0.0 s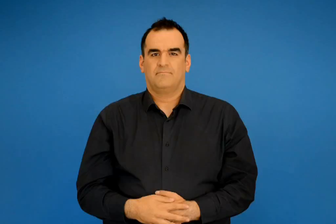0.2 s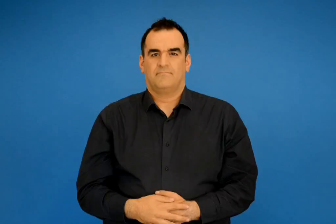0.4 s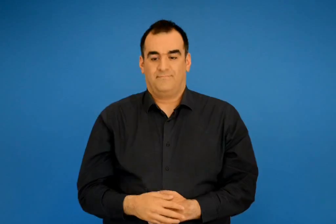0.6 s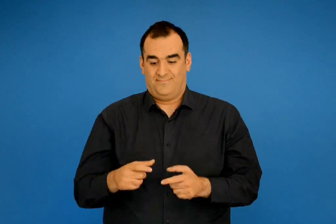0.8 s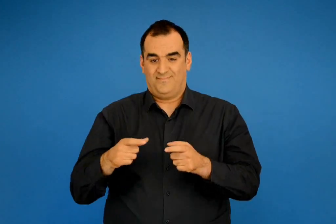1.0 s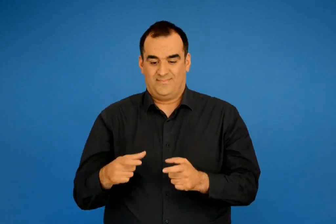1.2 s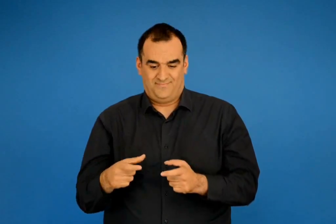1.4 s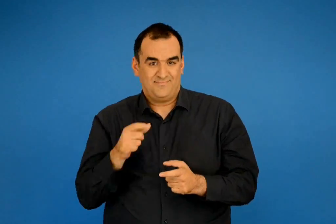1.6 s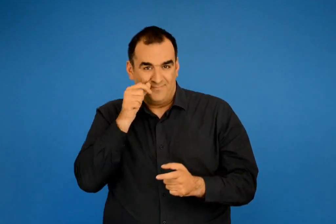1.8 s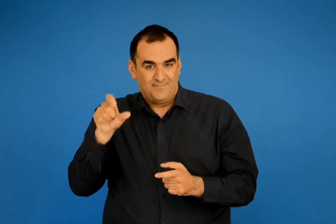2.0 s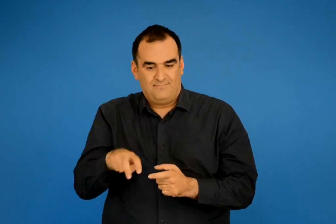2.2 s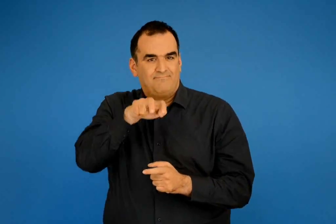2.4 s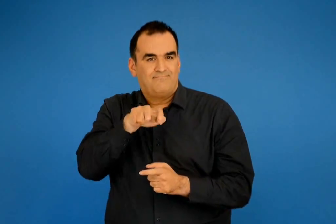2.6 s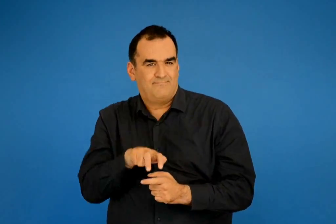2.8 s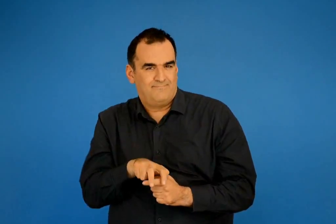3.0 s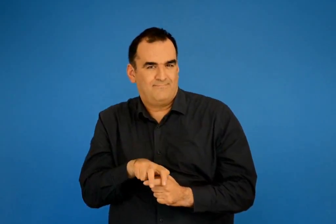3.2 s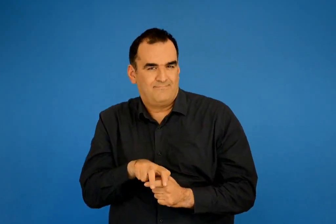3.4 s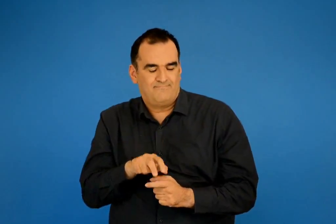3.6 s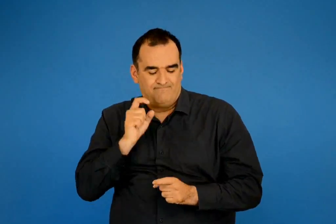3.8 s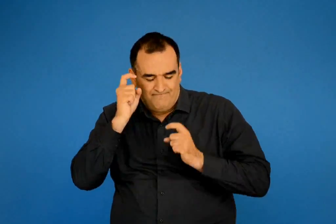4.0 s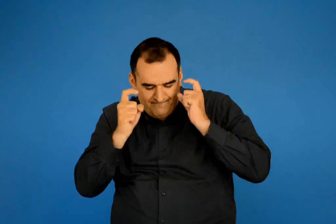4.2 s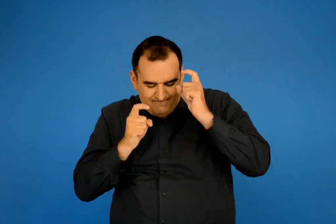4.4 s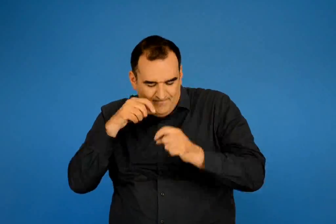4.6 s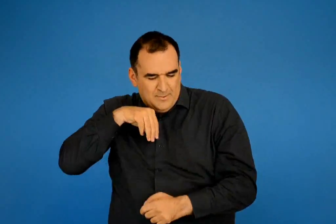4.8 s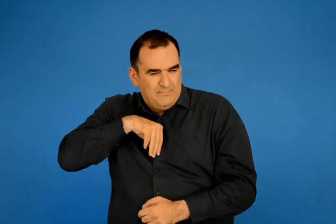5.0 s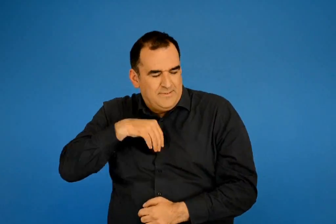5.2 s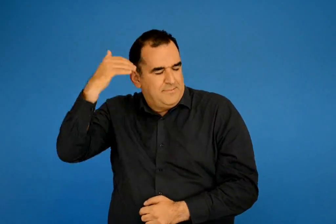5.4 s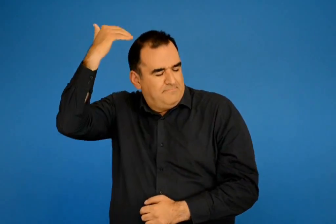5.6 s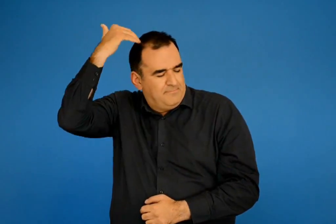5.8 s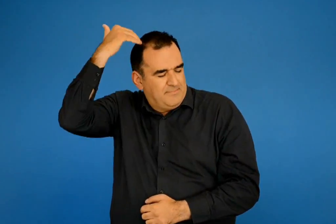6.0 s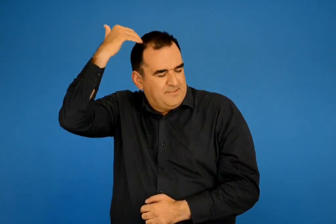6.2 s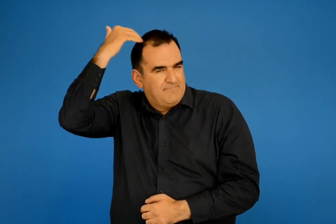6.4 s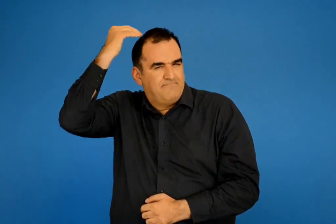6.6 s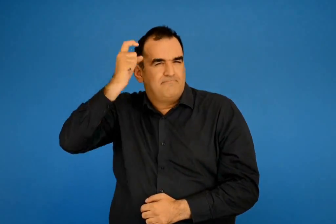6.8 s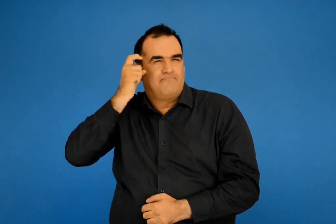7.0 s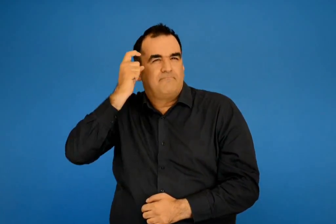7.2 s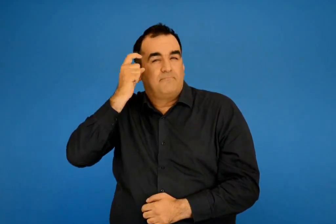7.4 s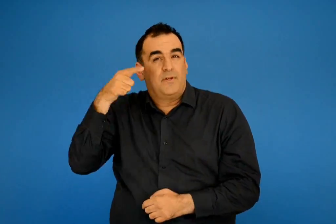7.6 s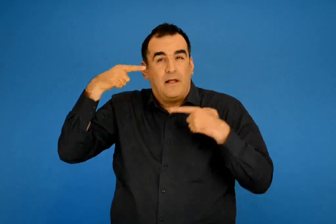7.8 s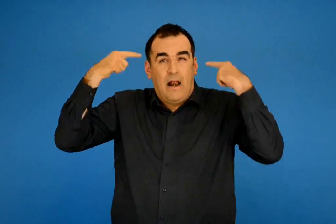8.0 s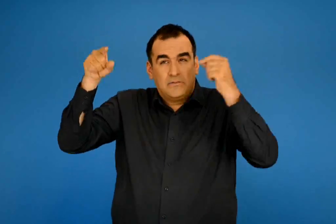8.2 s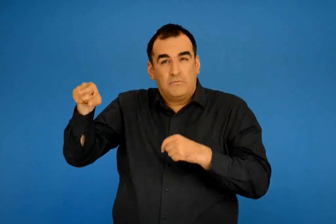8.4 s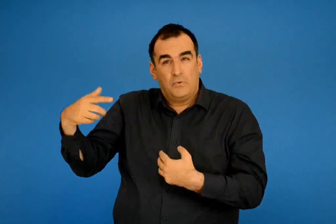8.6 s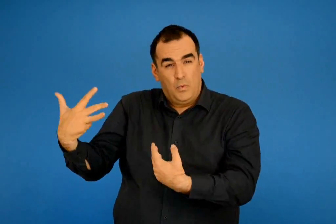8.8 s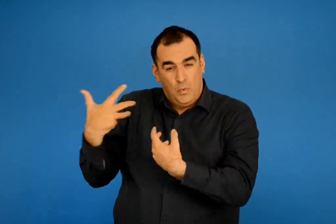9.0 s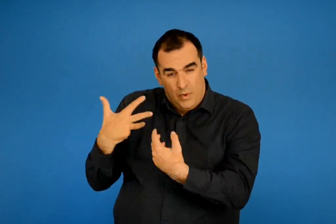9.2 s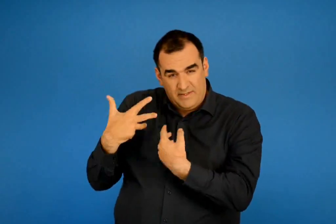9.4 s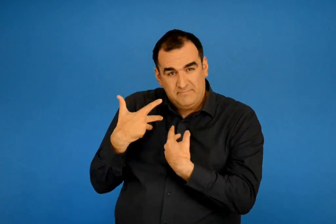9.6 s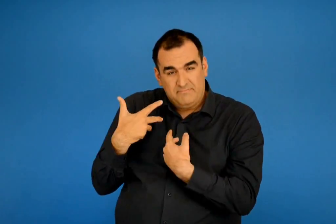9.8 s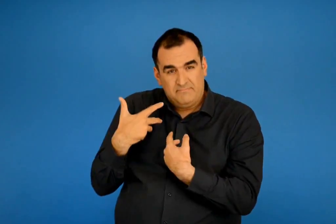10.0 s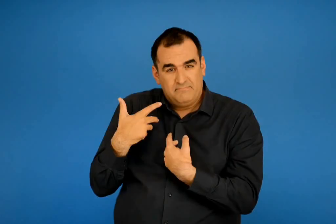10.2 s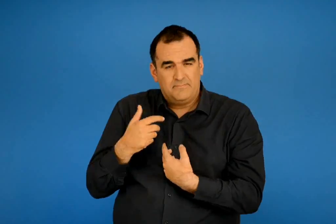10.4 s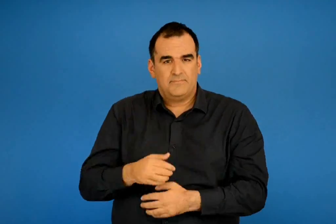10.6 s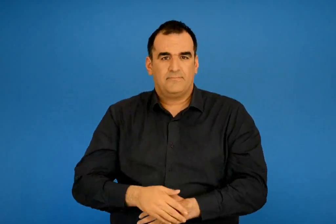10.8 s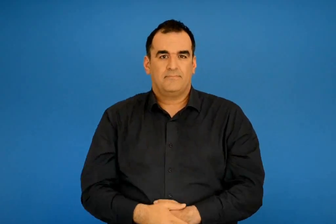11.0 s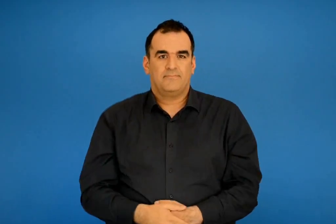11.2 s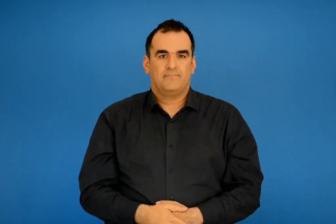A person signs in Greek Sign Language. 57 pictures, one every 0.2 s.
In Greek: λες να με γέλασε ο καλικάντζαρος ; έλεγε μέσα του και καθόταν στο σκαμνάκι του αμίλητος και συλλογισμένος
